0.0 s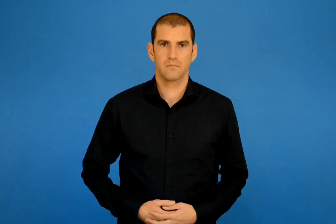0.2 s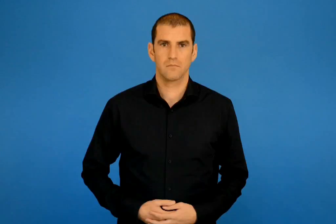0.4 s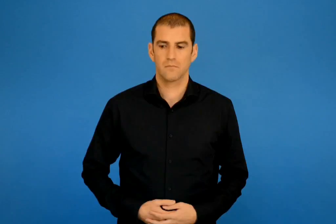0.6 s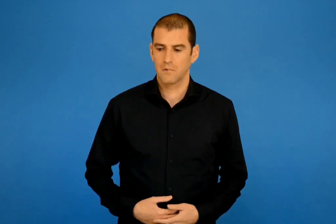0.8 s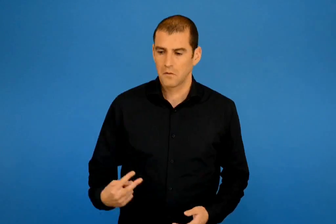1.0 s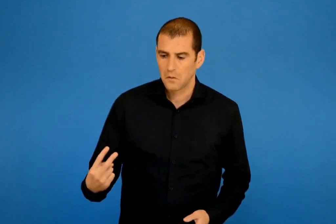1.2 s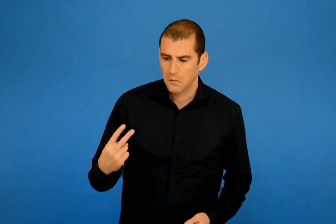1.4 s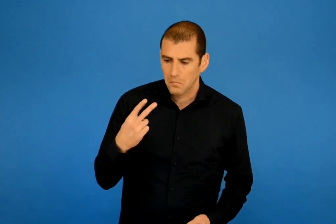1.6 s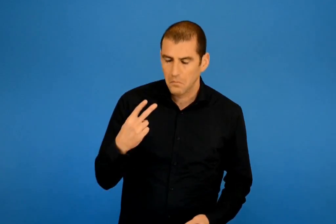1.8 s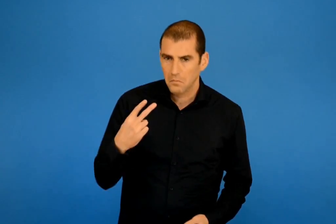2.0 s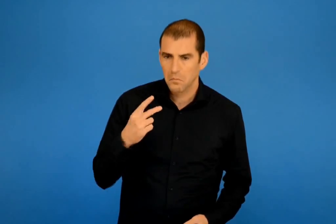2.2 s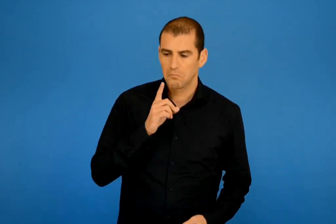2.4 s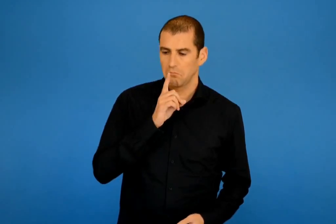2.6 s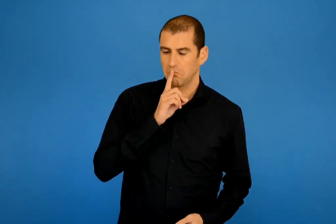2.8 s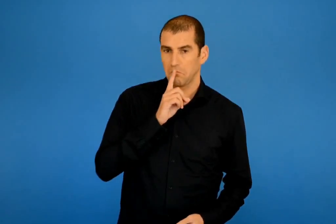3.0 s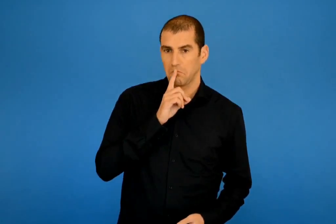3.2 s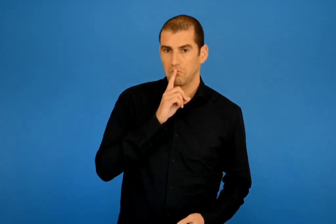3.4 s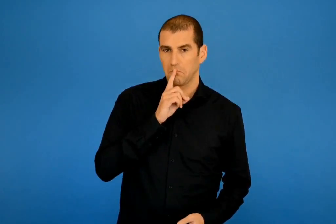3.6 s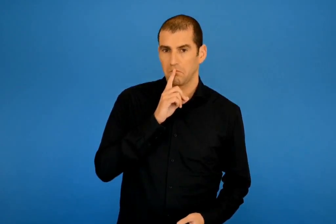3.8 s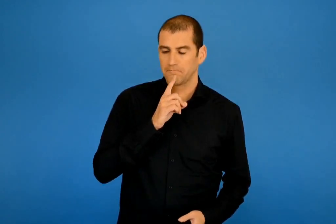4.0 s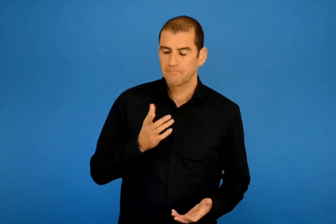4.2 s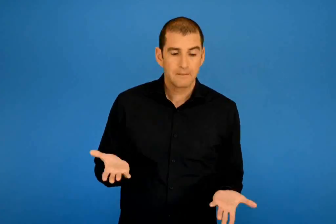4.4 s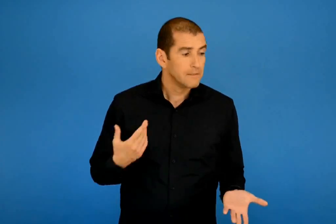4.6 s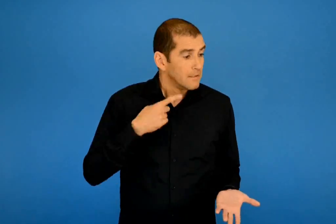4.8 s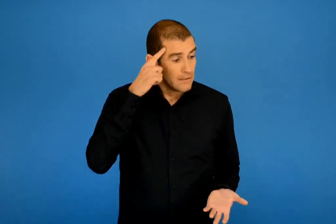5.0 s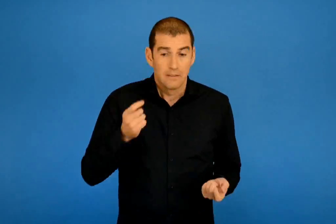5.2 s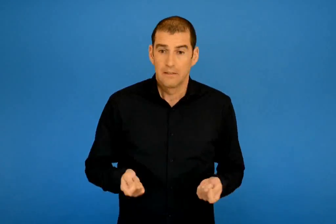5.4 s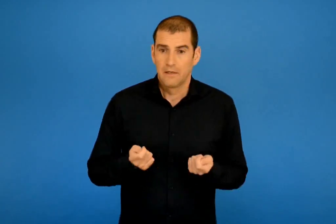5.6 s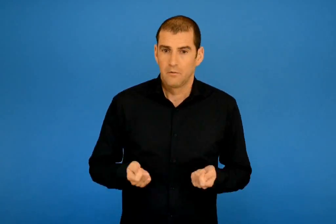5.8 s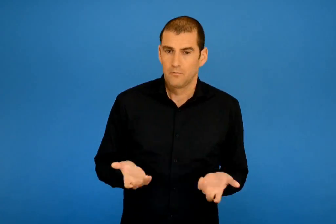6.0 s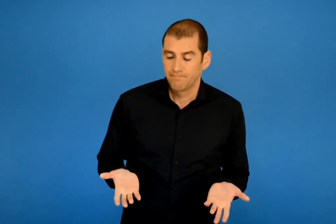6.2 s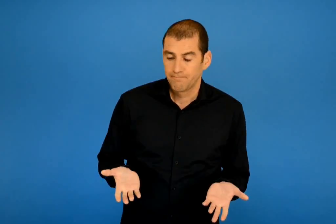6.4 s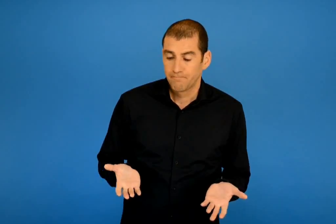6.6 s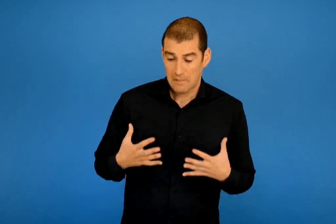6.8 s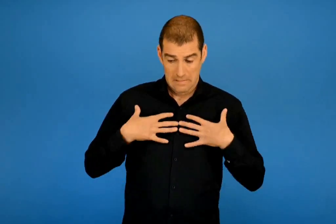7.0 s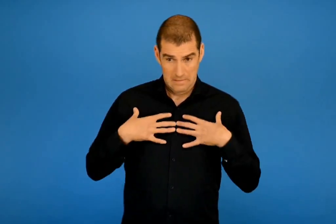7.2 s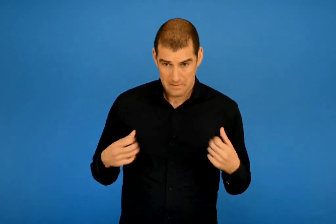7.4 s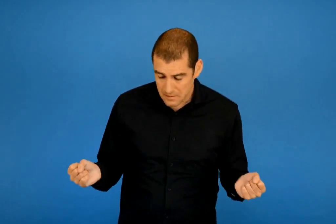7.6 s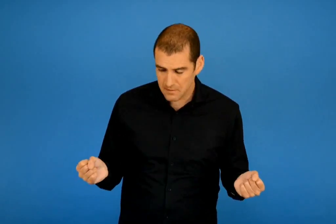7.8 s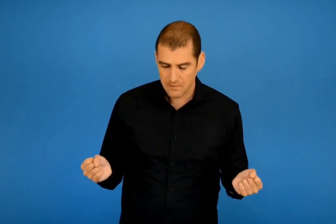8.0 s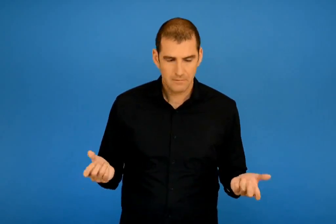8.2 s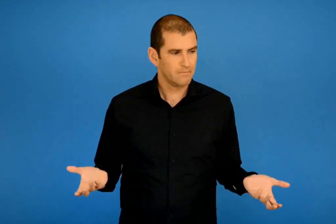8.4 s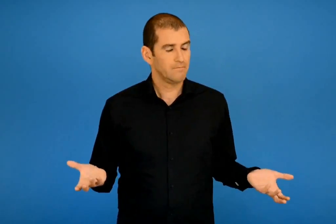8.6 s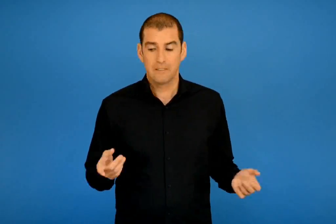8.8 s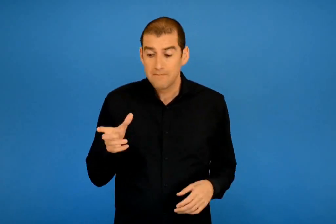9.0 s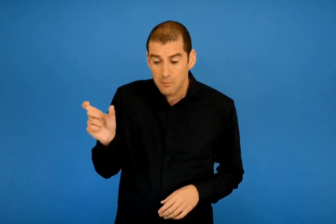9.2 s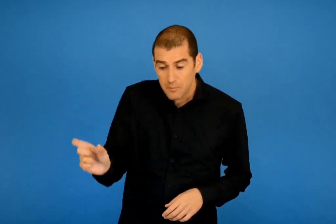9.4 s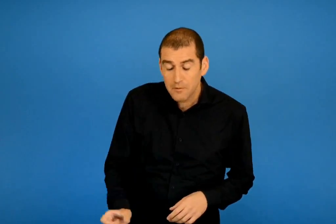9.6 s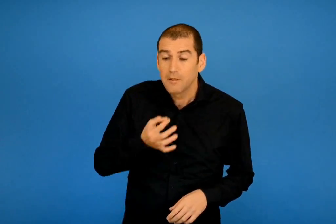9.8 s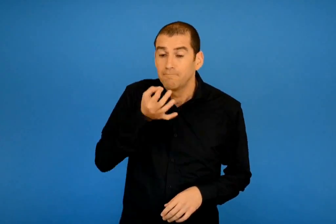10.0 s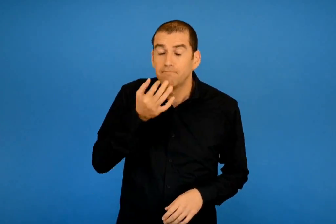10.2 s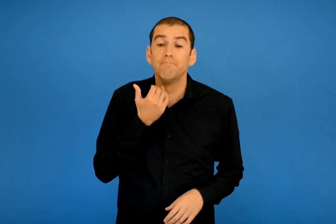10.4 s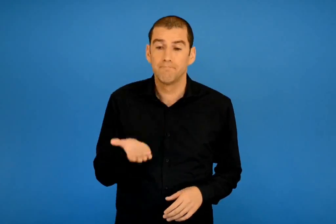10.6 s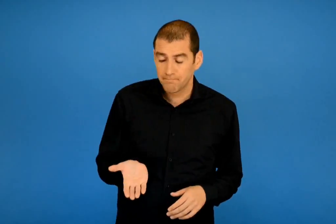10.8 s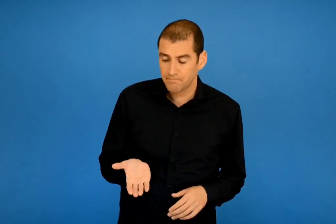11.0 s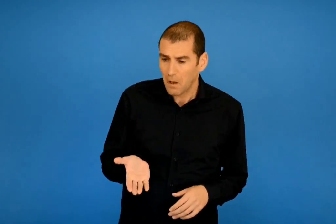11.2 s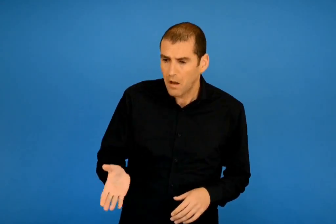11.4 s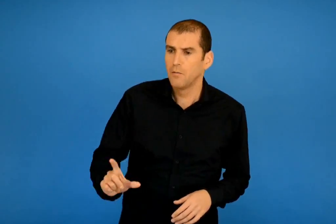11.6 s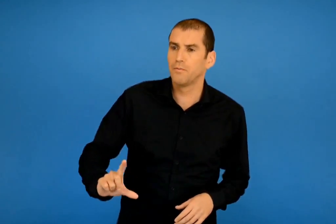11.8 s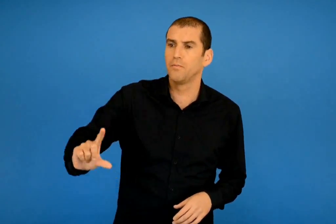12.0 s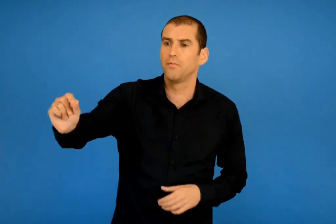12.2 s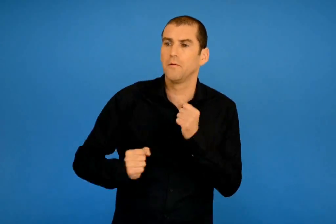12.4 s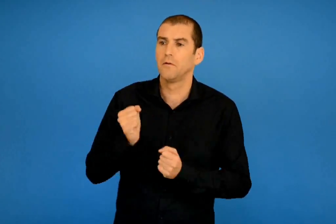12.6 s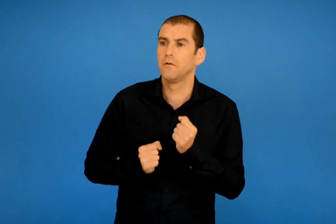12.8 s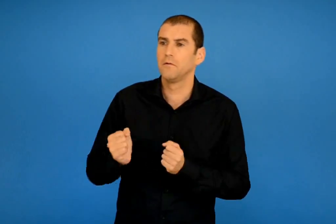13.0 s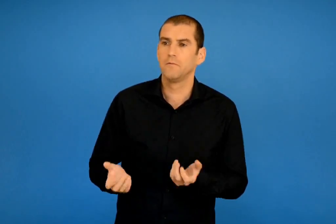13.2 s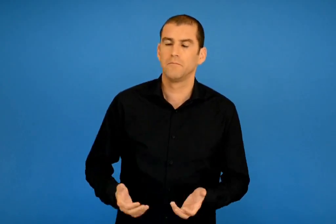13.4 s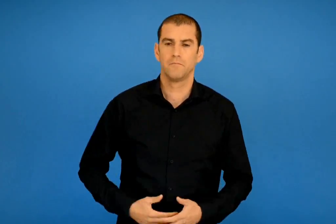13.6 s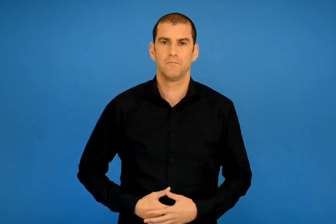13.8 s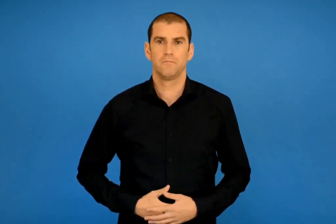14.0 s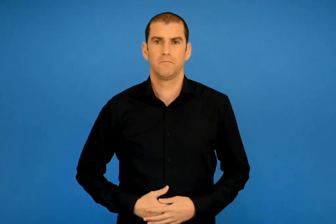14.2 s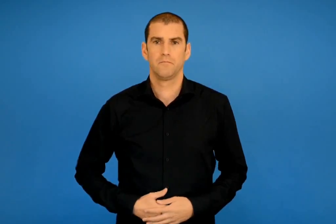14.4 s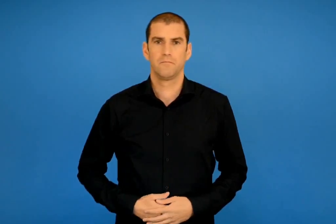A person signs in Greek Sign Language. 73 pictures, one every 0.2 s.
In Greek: με κοιτάζει και σωπαίνει δεν ξέρω τι να κάνω να θυμώσω ; κι αν η καημένη είναι μουγκή ; τώρα να το βάζει στα ποδιά
